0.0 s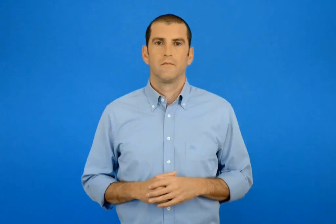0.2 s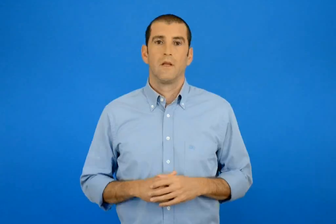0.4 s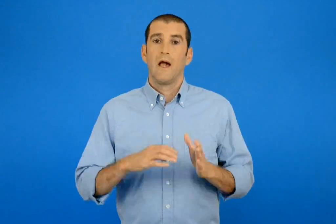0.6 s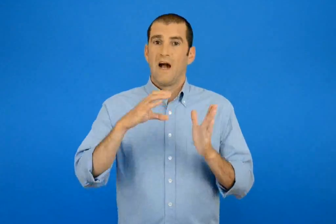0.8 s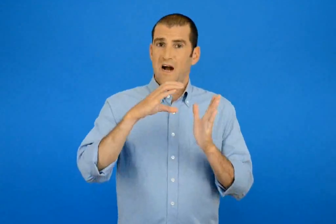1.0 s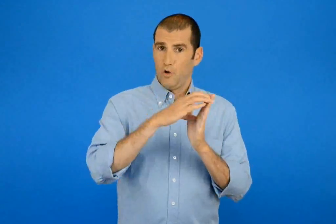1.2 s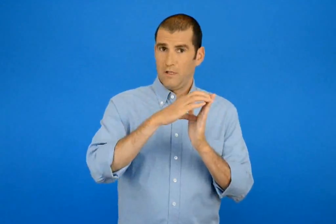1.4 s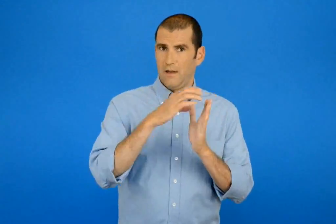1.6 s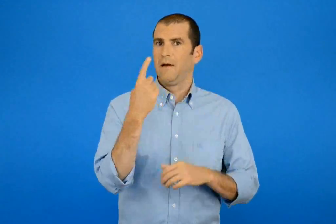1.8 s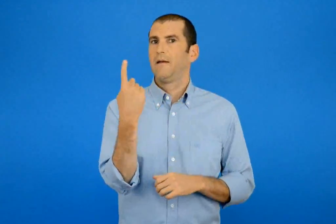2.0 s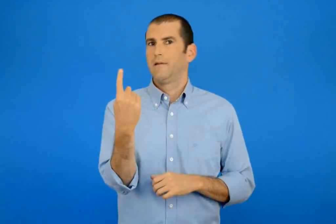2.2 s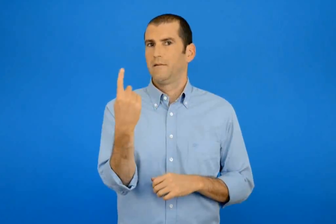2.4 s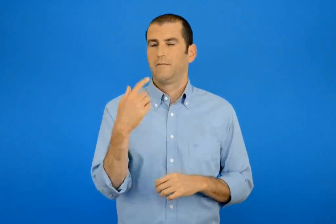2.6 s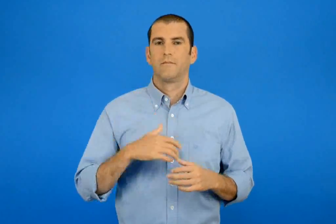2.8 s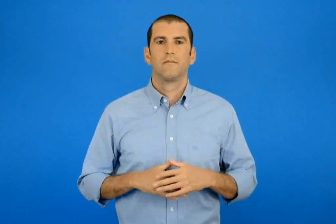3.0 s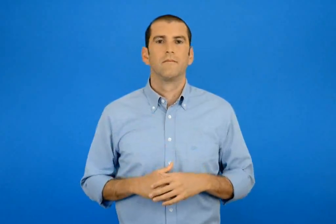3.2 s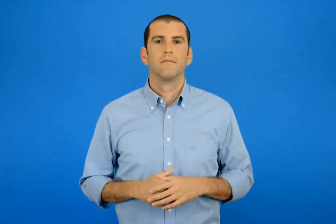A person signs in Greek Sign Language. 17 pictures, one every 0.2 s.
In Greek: ενότητα 1
